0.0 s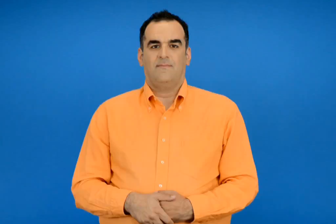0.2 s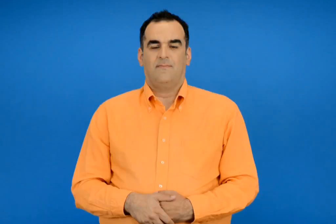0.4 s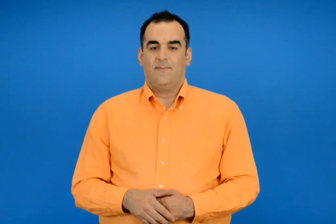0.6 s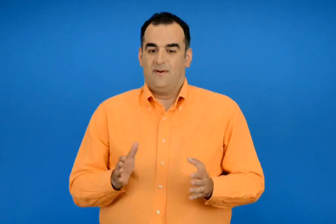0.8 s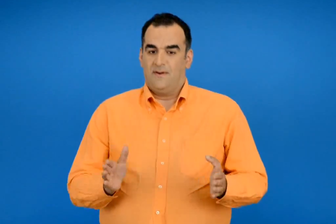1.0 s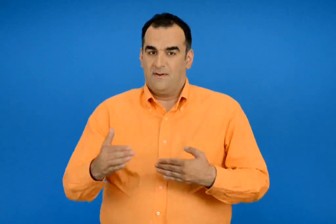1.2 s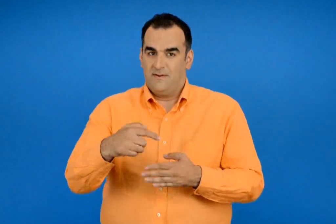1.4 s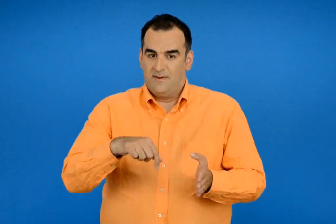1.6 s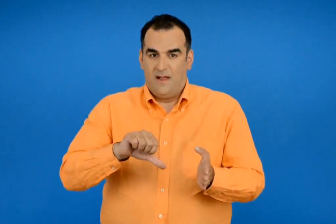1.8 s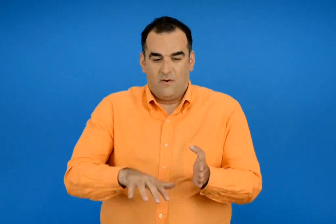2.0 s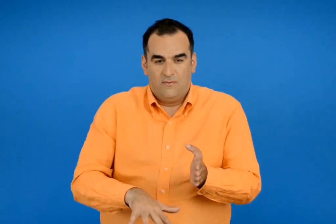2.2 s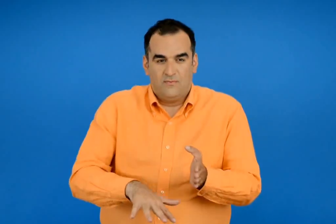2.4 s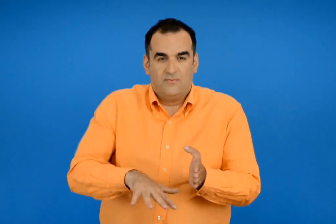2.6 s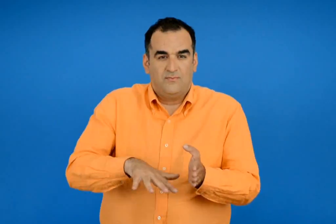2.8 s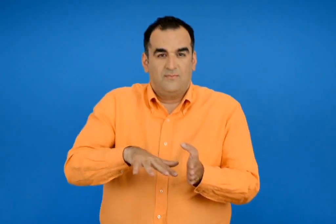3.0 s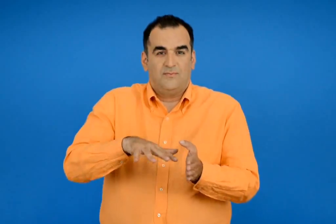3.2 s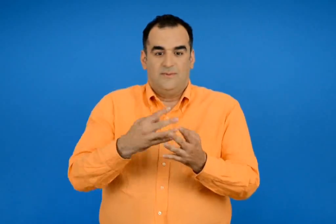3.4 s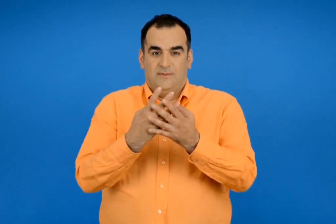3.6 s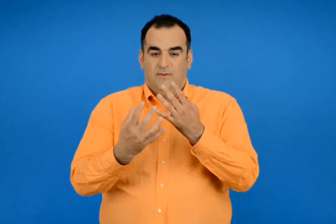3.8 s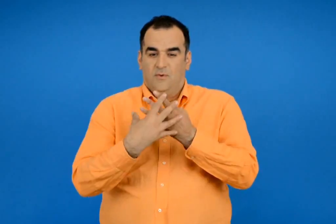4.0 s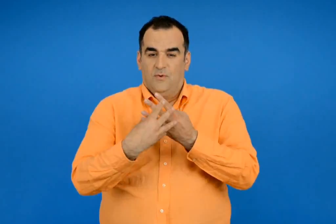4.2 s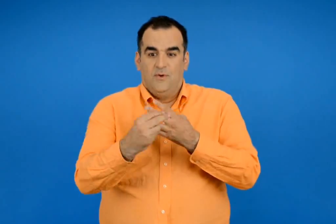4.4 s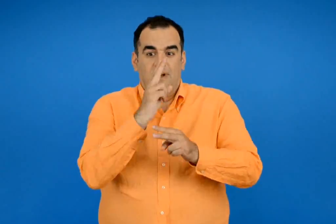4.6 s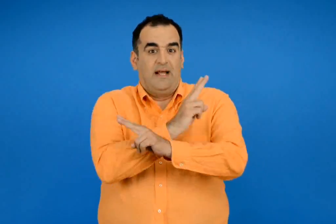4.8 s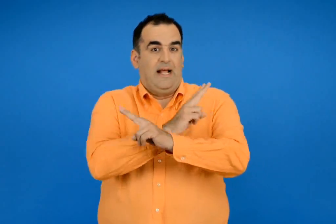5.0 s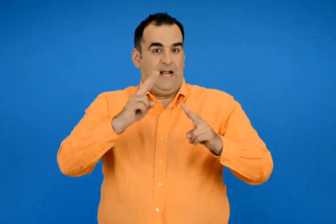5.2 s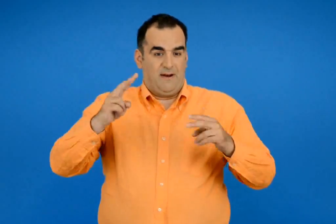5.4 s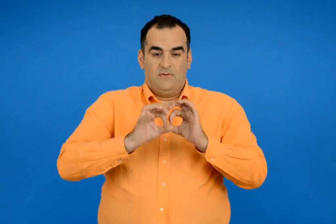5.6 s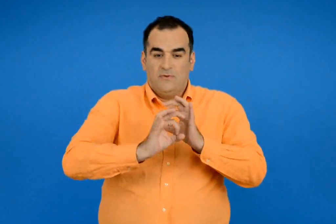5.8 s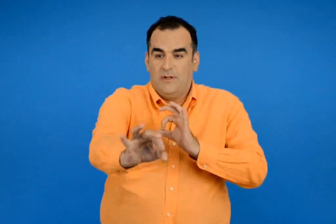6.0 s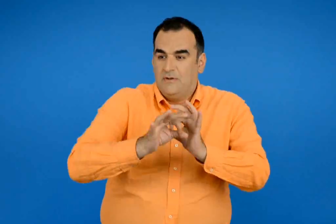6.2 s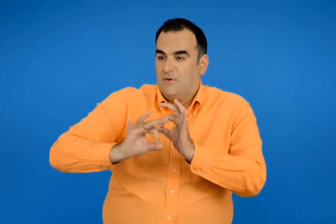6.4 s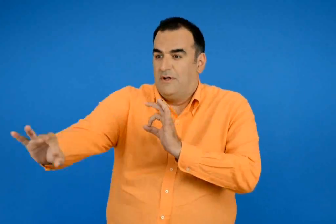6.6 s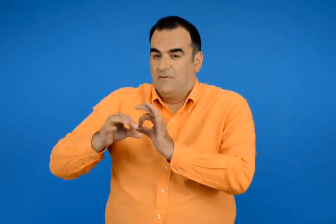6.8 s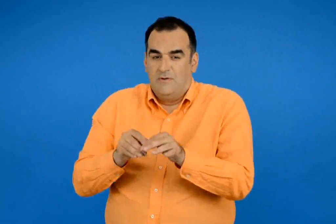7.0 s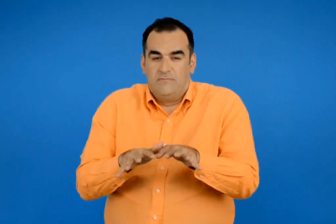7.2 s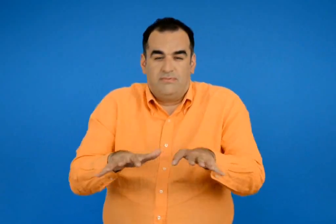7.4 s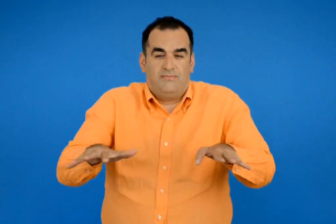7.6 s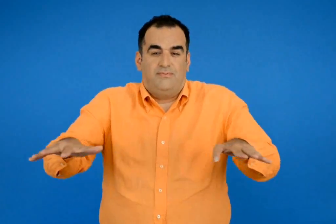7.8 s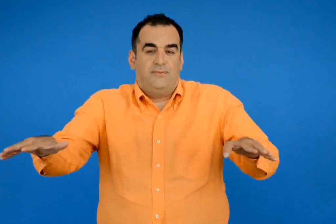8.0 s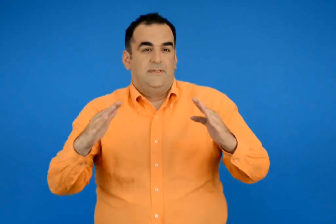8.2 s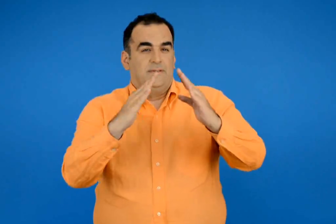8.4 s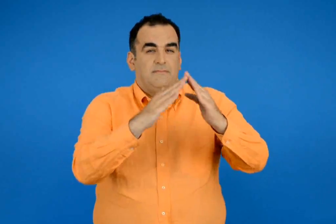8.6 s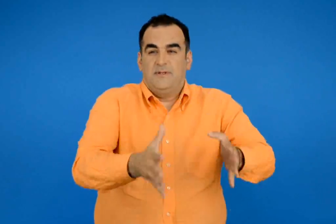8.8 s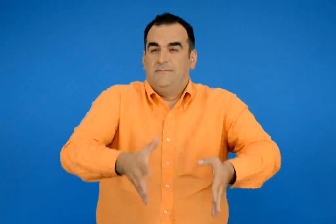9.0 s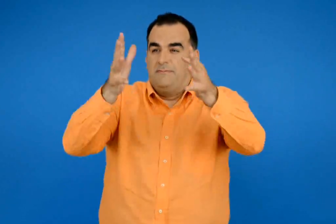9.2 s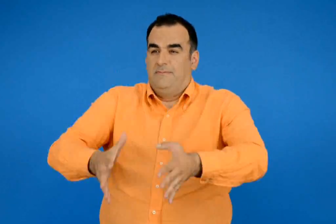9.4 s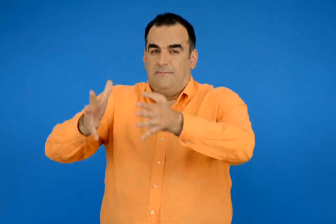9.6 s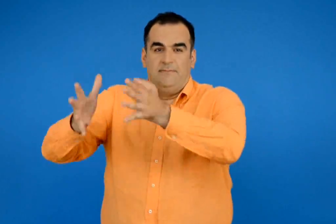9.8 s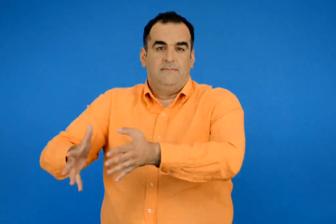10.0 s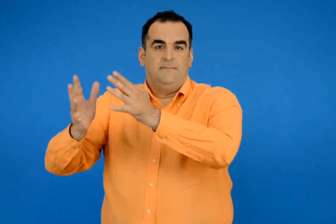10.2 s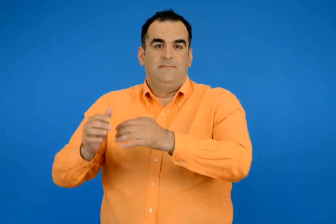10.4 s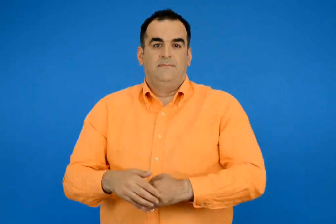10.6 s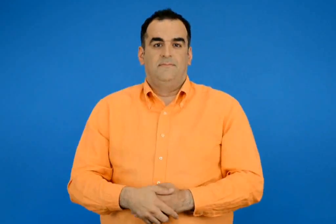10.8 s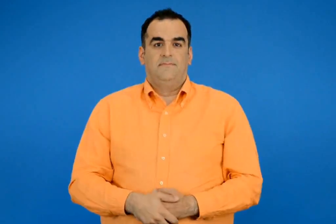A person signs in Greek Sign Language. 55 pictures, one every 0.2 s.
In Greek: εκεί καθαρίζεται στη συνέχεια με τους μεγάλους σωλήνες της ύδρευσης μοιράζεται στα σπίτια και στα αλλά κτίρια
